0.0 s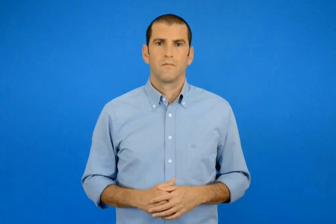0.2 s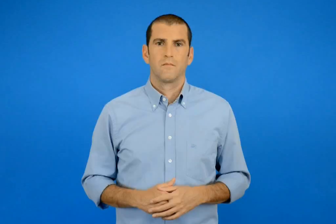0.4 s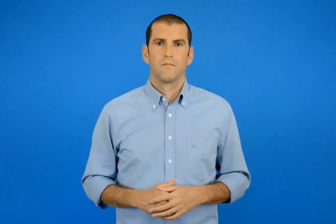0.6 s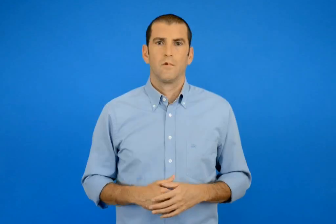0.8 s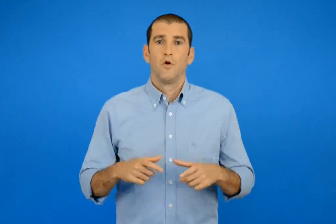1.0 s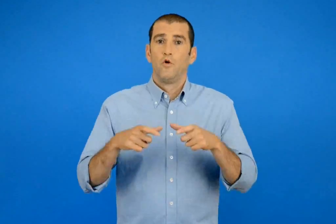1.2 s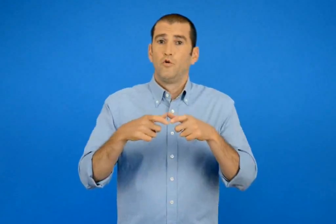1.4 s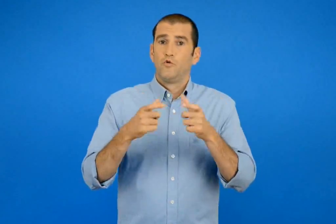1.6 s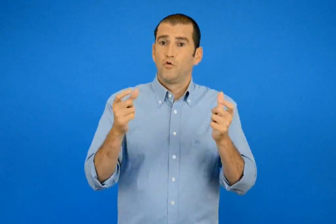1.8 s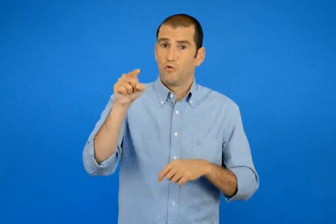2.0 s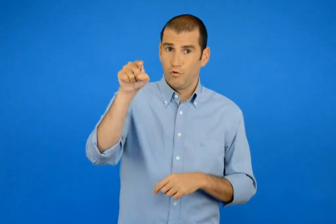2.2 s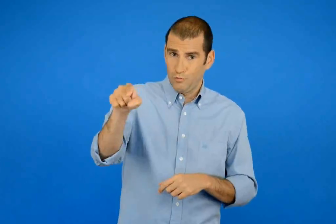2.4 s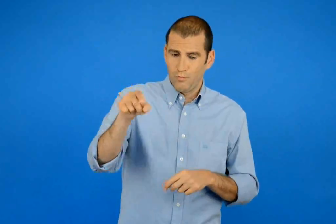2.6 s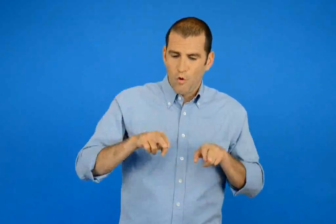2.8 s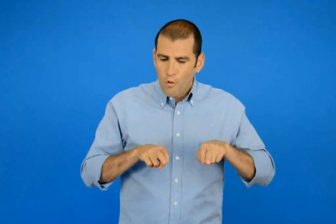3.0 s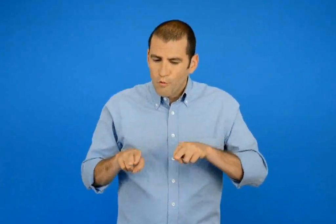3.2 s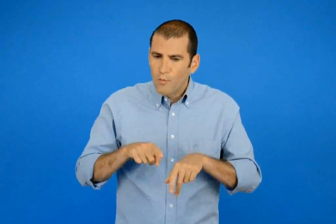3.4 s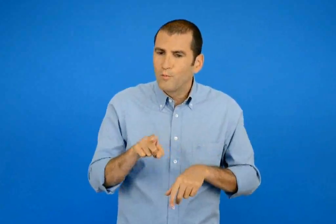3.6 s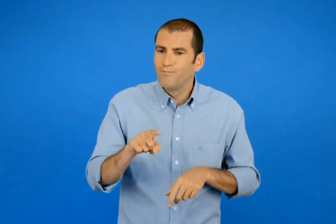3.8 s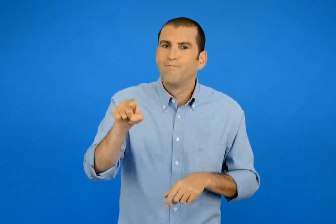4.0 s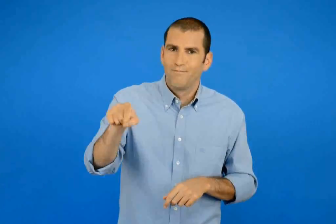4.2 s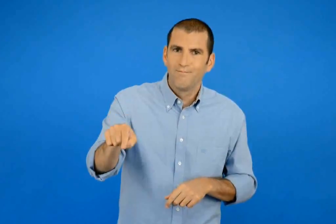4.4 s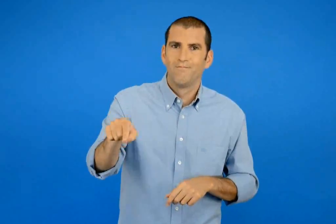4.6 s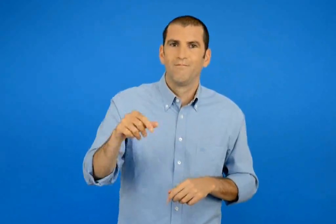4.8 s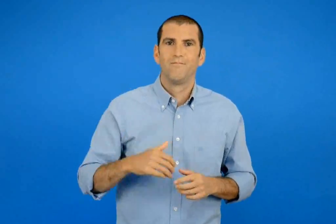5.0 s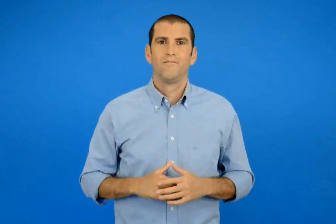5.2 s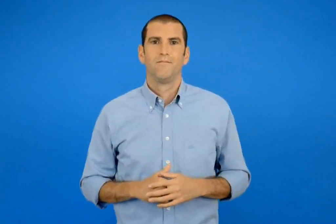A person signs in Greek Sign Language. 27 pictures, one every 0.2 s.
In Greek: στον δρόμο για το σχολείο
